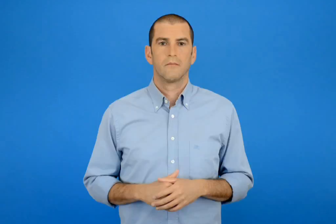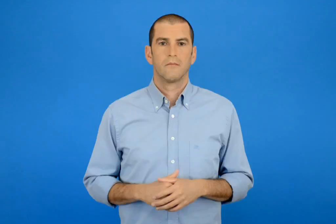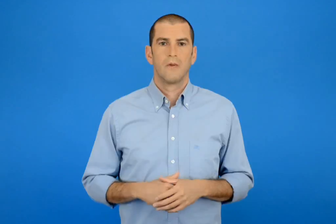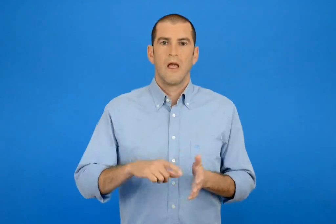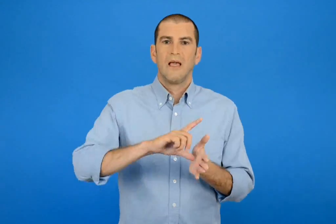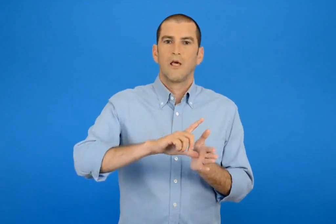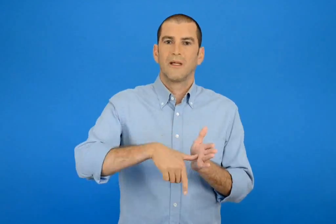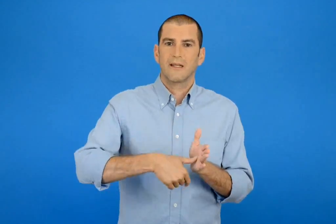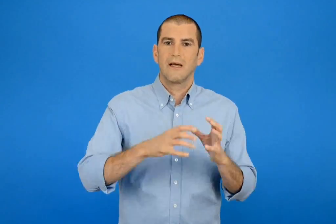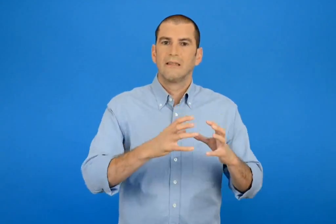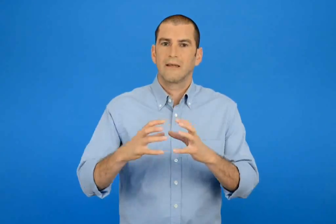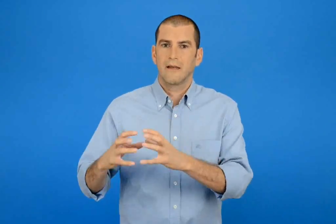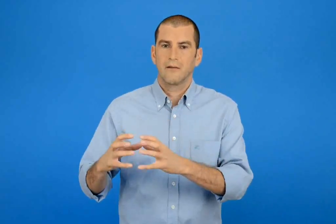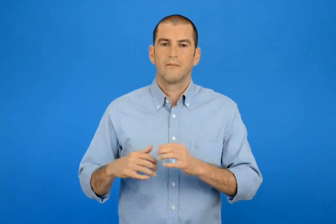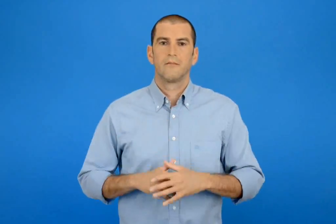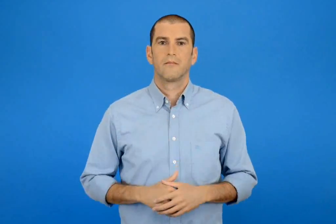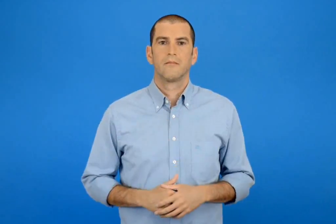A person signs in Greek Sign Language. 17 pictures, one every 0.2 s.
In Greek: γεωμετρικά στερεά
